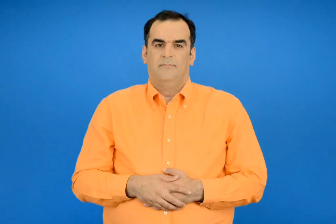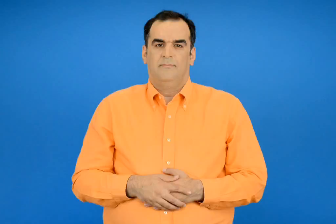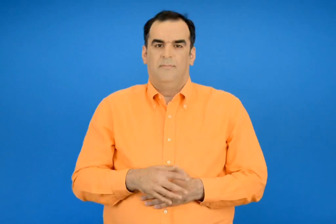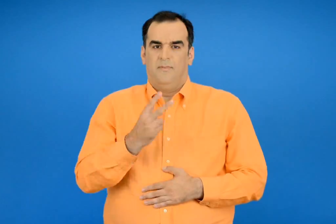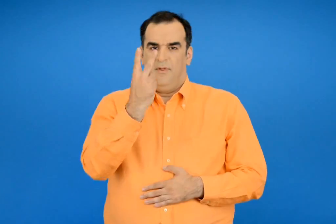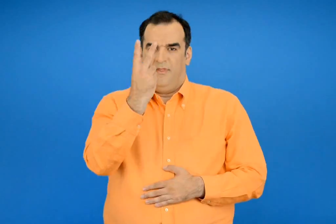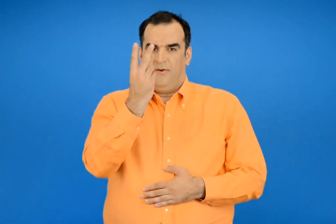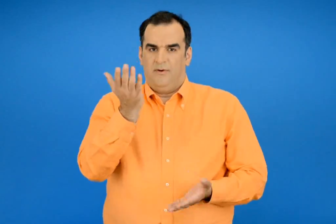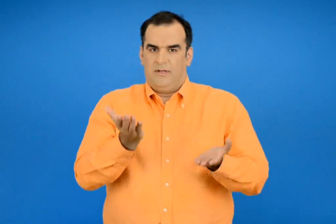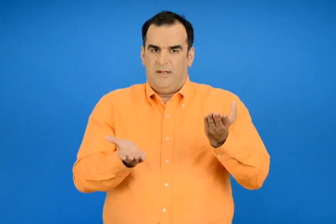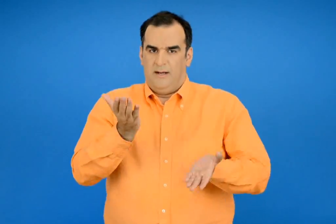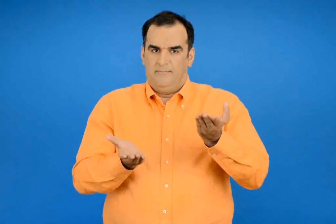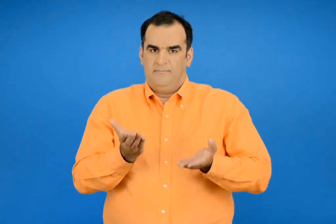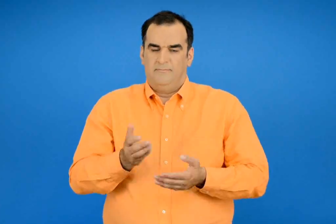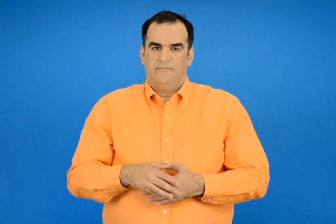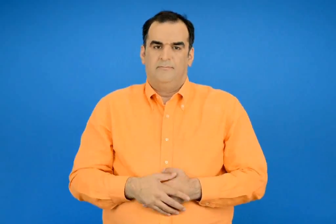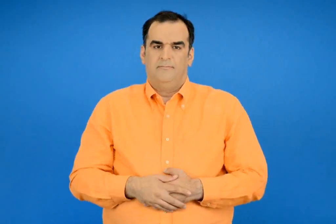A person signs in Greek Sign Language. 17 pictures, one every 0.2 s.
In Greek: 2 κιλά
